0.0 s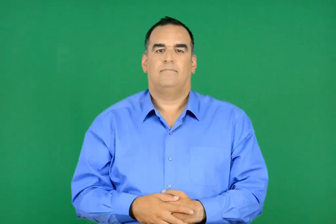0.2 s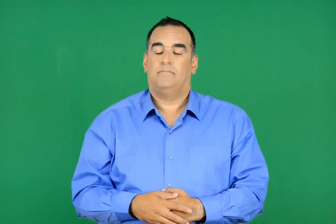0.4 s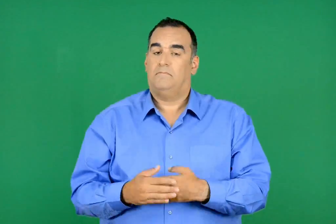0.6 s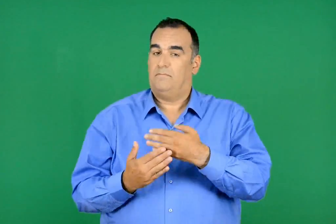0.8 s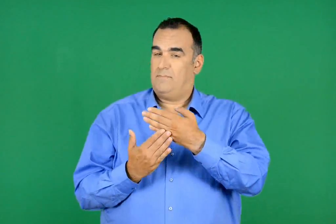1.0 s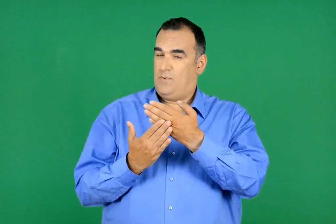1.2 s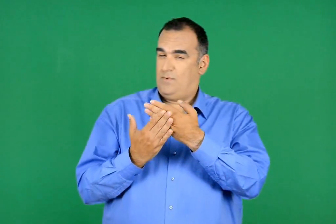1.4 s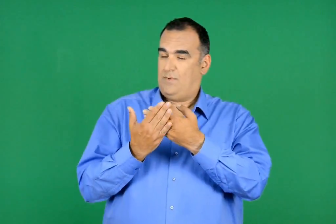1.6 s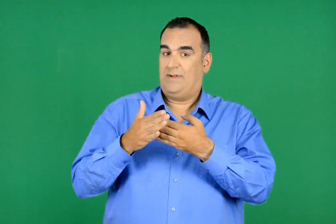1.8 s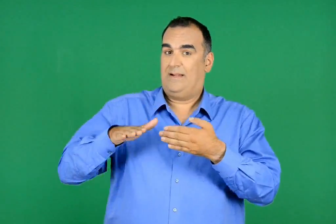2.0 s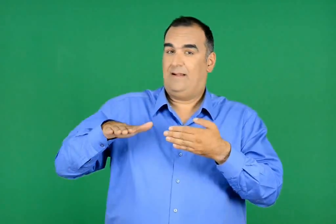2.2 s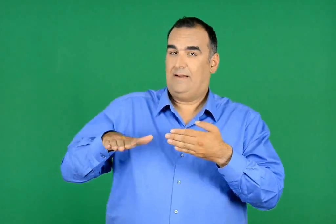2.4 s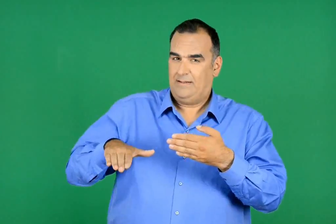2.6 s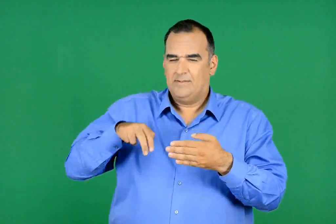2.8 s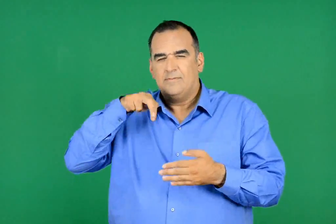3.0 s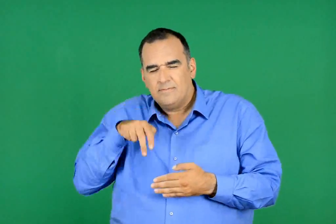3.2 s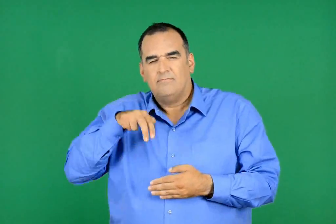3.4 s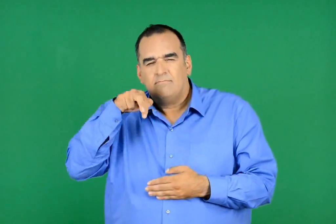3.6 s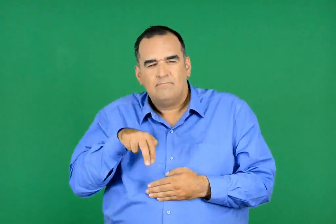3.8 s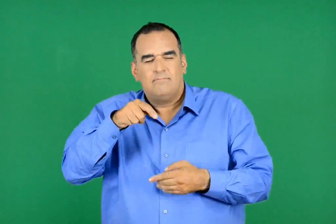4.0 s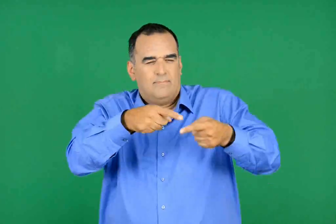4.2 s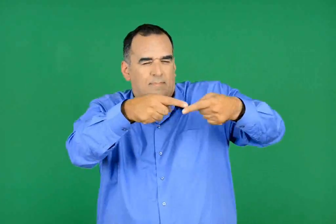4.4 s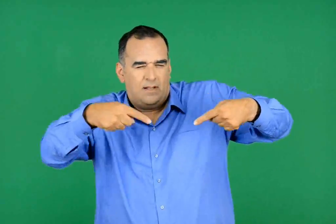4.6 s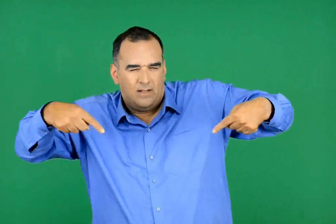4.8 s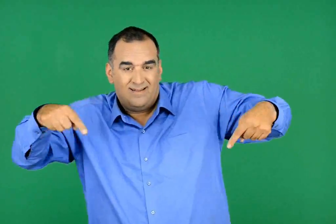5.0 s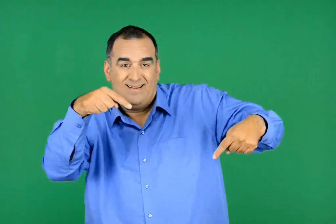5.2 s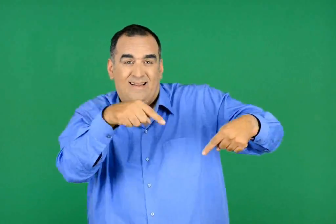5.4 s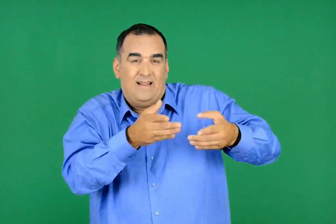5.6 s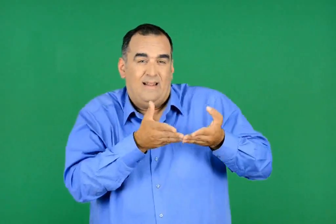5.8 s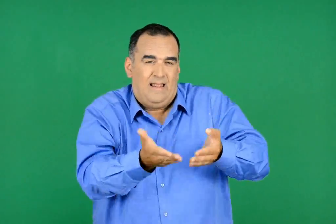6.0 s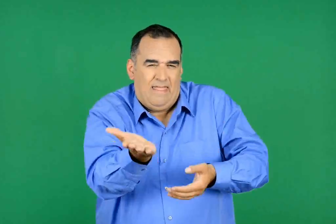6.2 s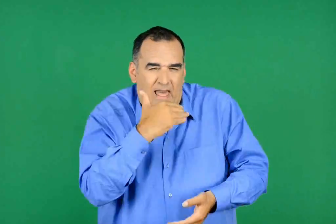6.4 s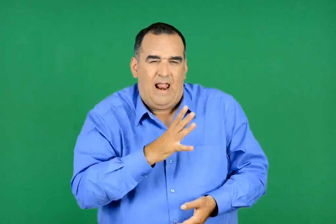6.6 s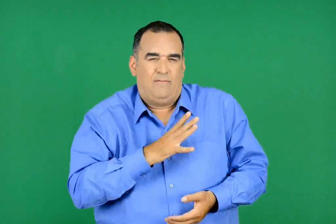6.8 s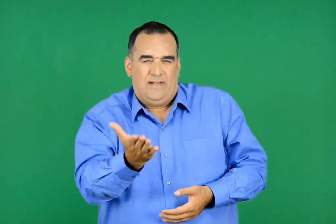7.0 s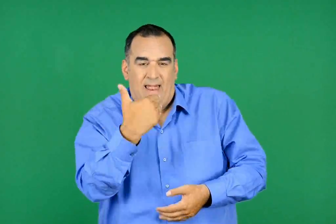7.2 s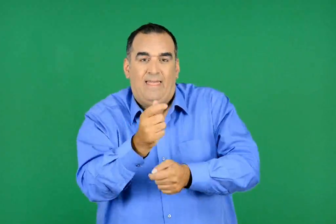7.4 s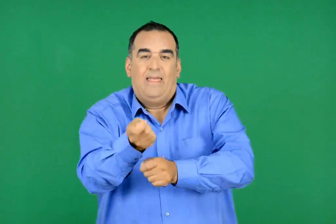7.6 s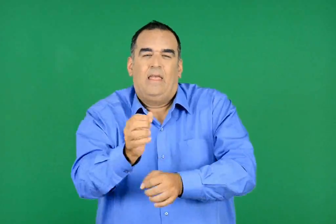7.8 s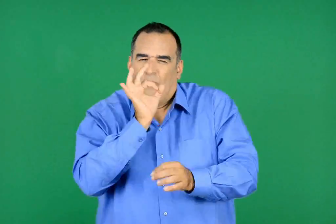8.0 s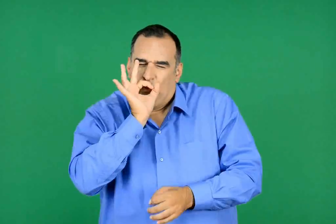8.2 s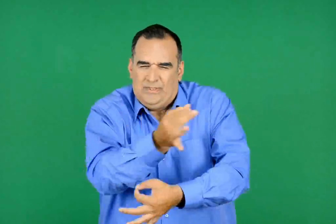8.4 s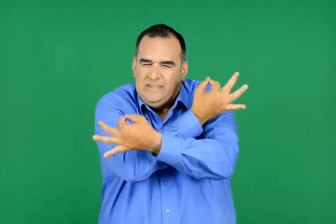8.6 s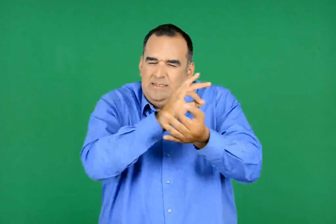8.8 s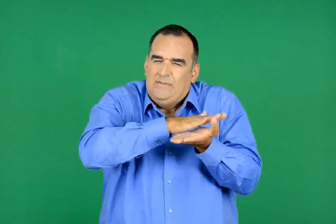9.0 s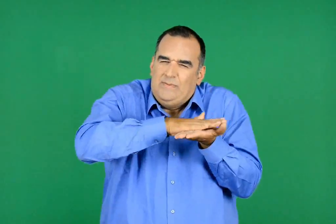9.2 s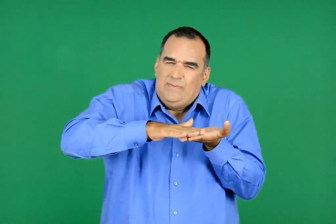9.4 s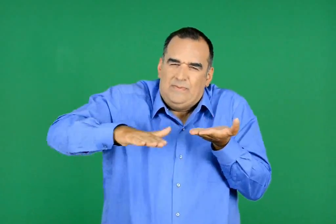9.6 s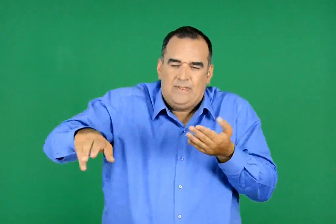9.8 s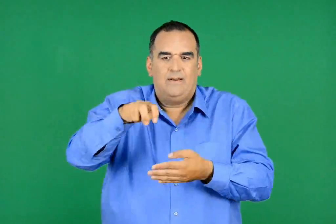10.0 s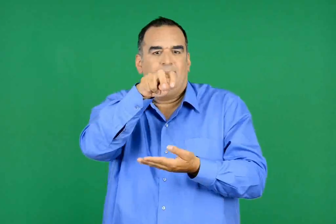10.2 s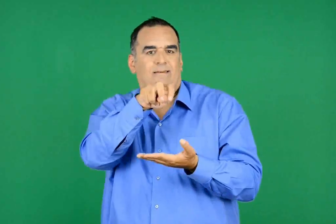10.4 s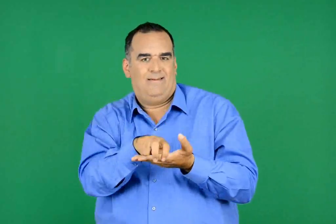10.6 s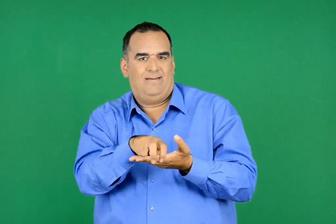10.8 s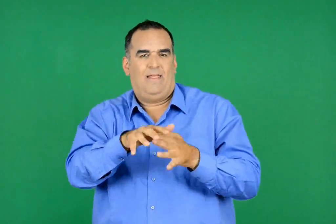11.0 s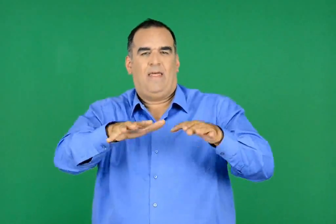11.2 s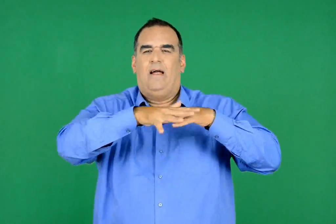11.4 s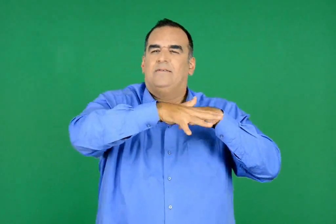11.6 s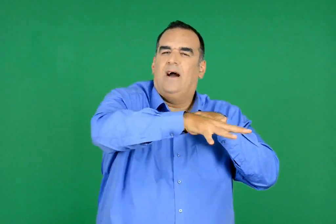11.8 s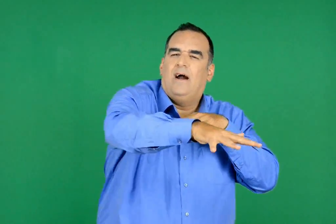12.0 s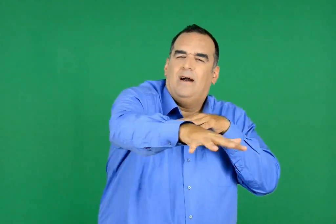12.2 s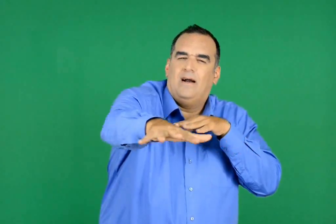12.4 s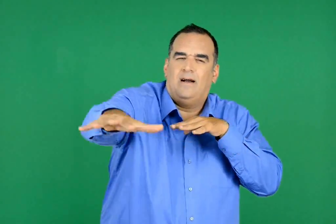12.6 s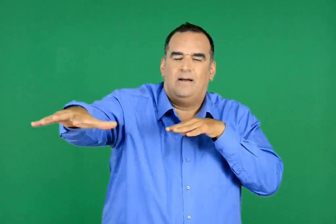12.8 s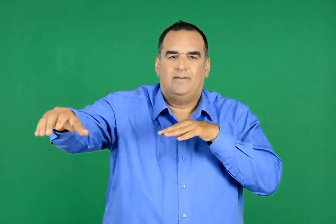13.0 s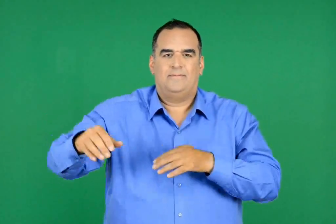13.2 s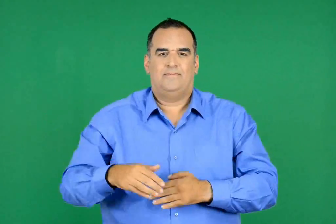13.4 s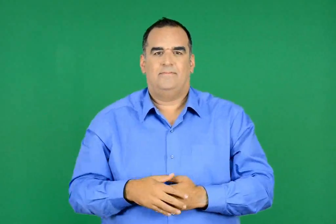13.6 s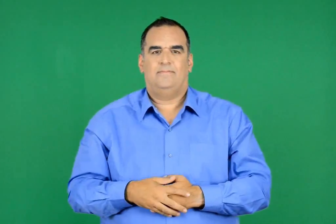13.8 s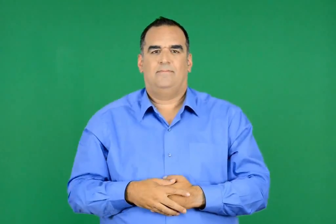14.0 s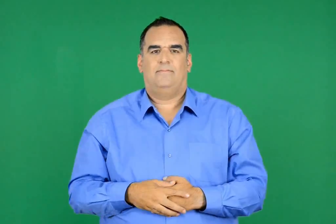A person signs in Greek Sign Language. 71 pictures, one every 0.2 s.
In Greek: το επόμενο πρωί η λίλη πήγε µαι βόλτα μέχρι τον ωκεανό. πήγε εκεί , όπου κανένας δεν ψάρευε ή κολυμπούσε , ούτε άραζαν βαρκούλες
